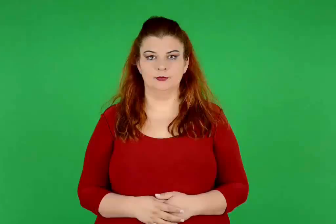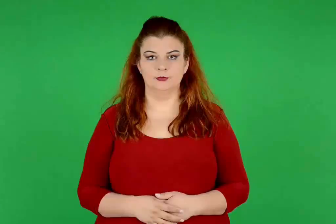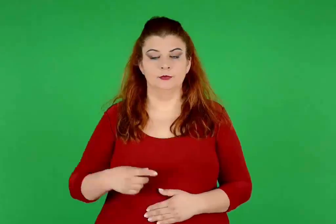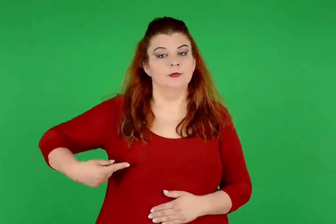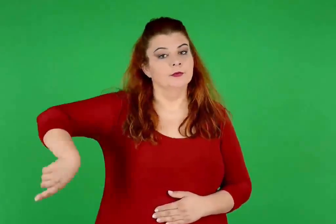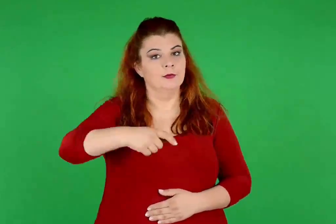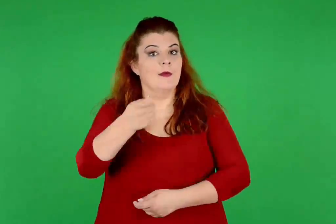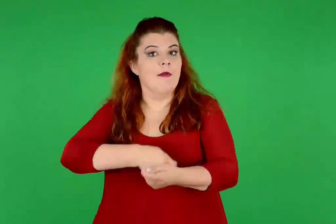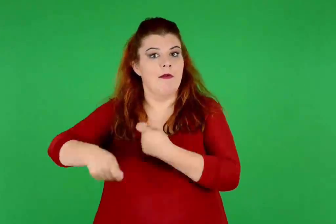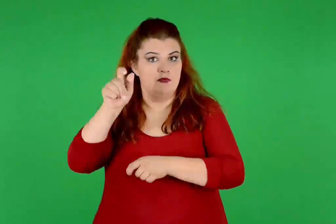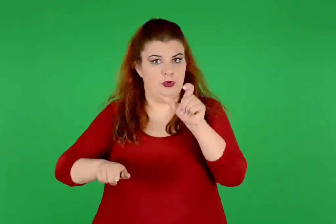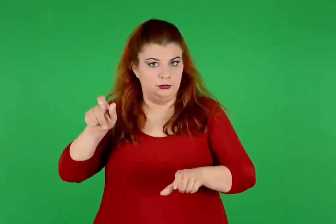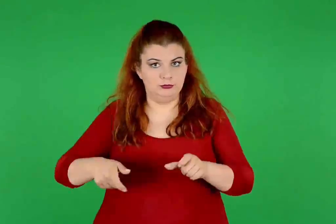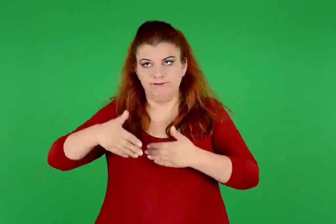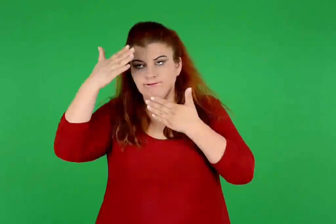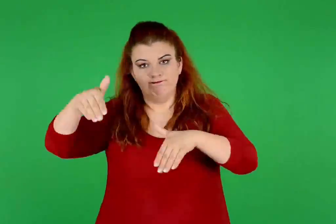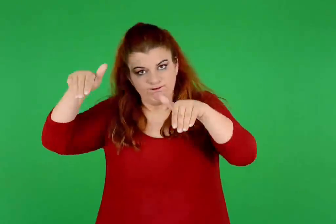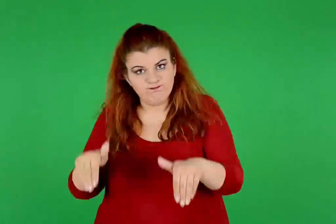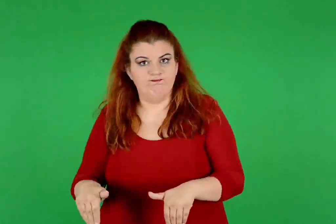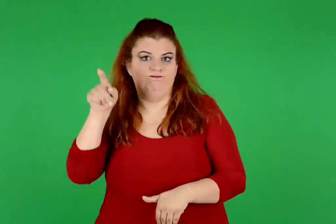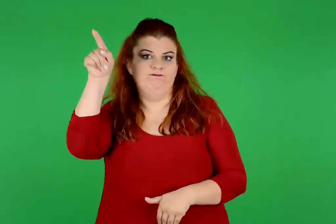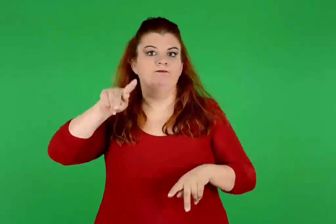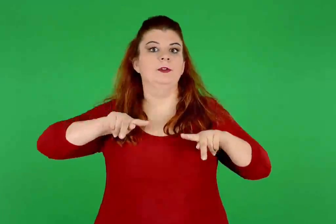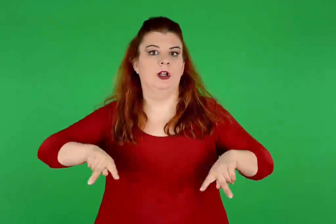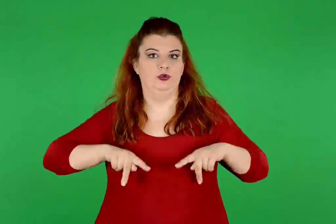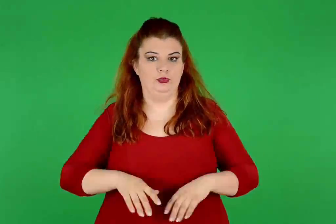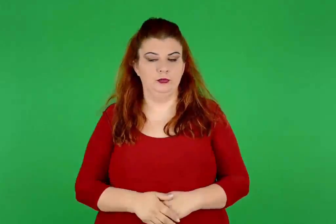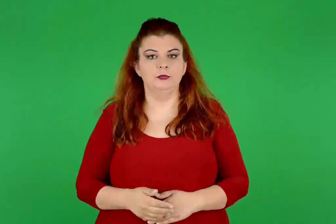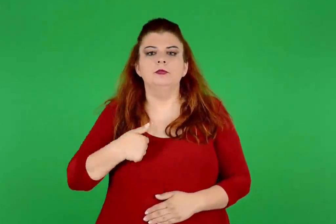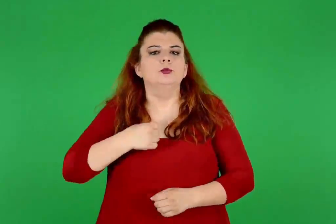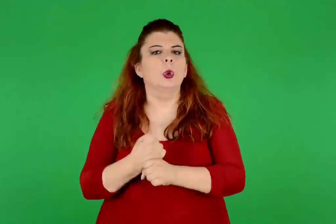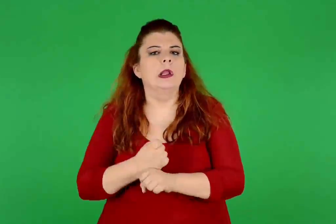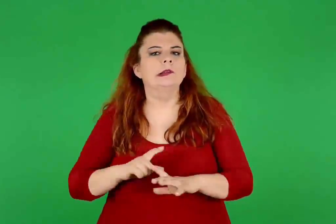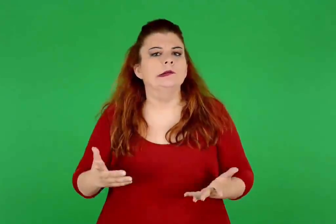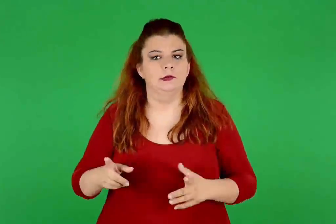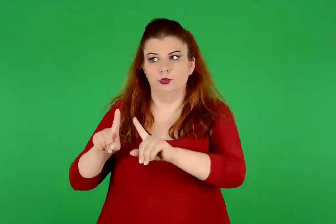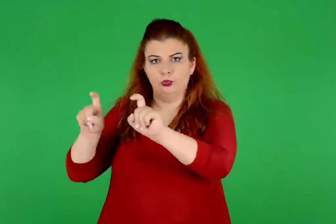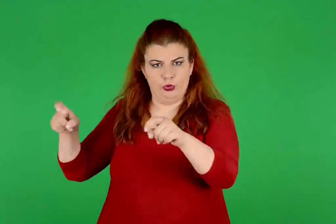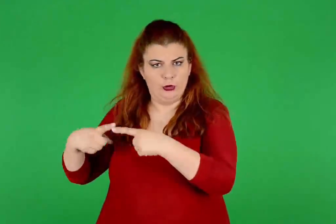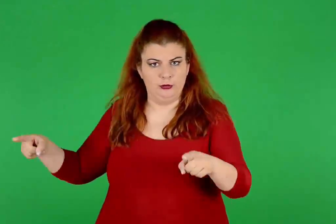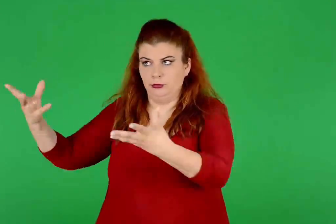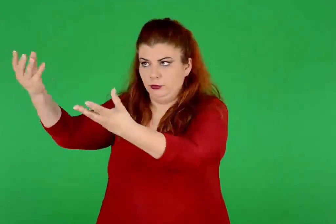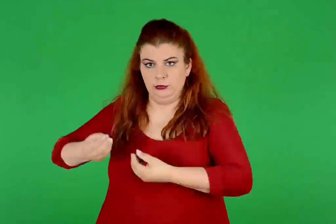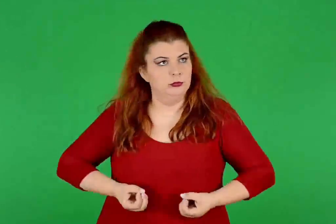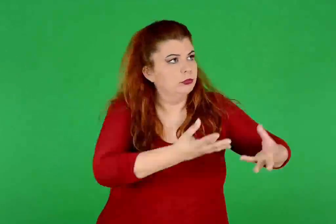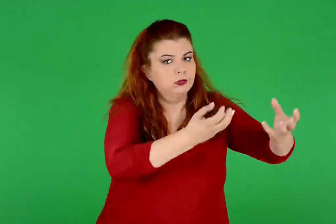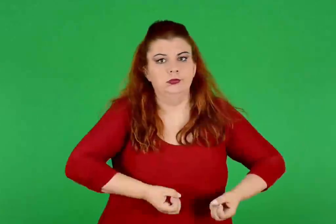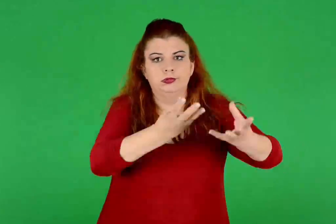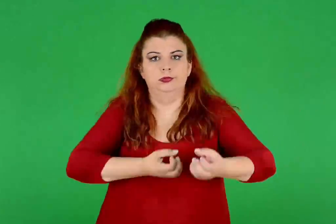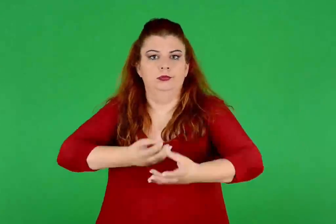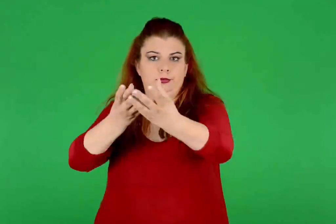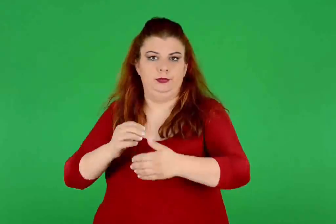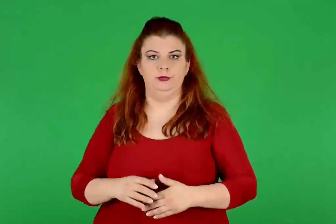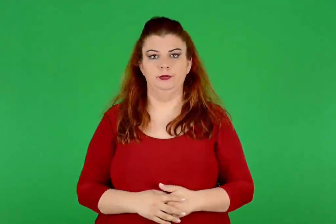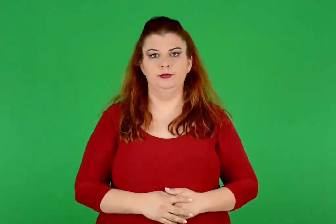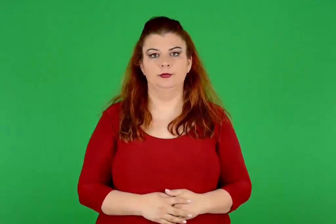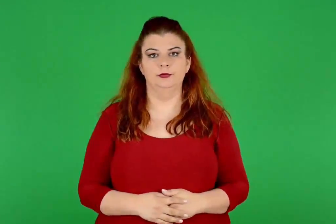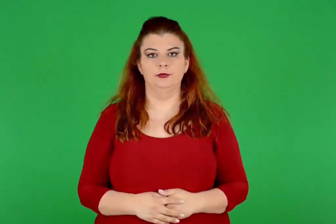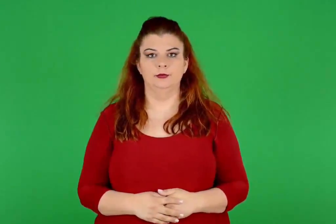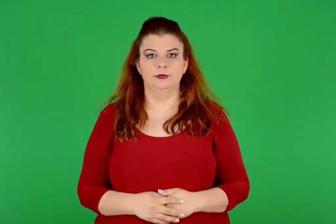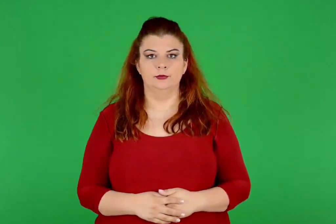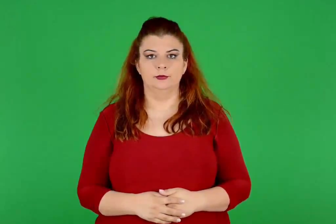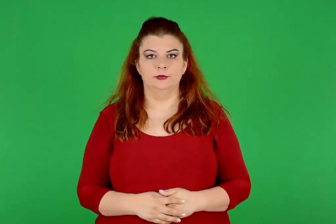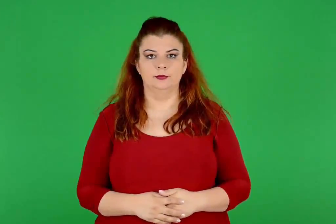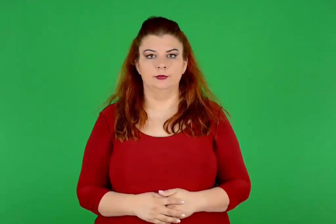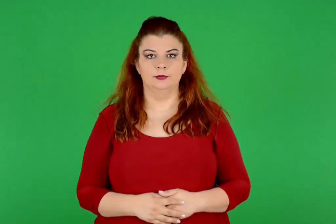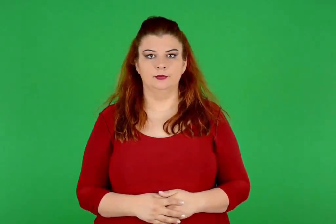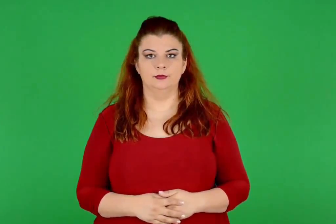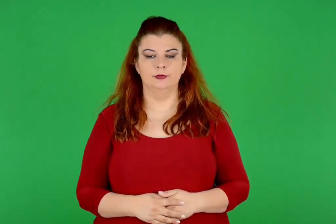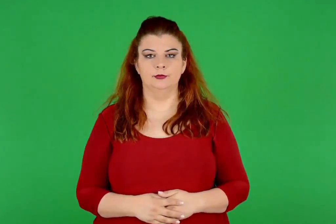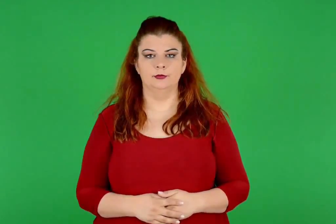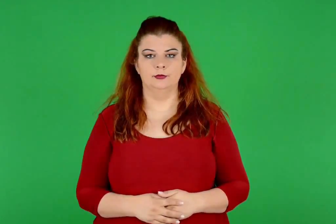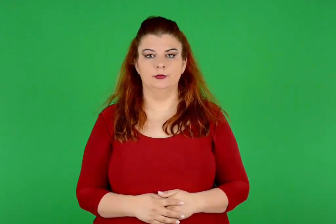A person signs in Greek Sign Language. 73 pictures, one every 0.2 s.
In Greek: εμείς οι έμποροι είμαστε ταγμένοι στην υπηρεσία του κράτους δουλειά μας είναι να μεσολαβούμε για να κινηθούν τα προϊόντα
